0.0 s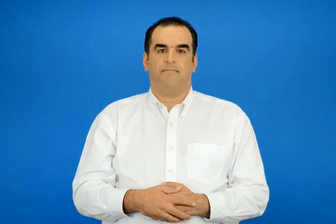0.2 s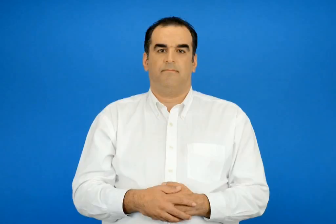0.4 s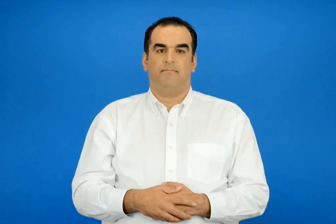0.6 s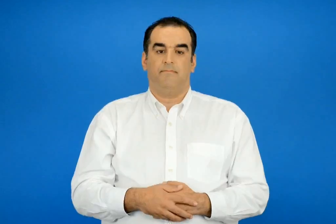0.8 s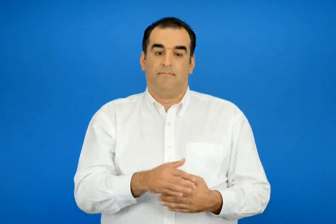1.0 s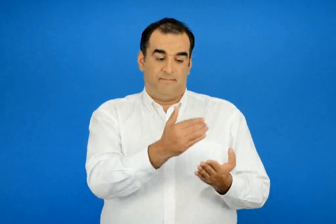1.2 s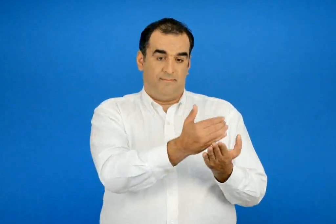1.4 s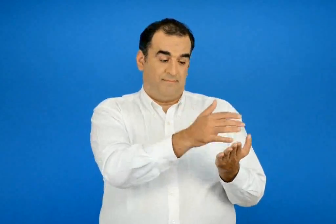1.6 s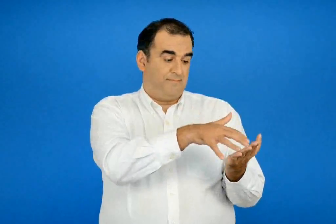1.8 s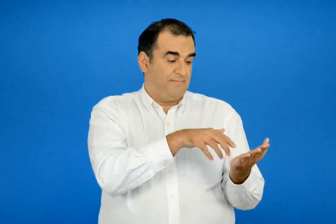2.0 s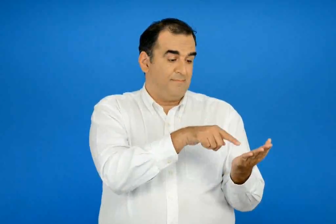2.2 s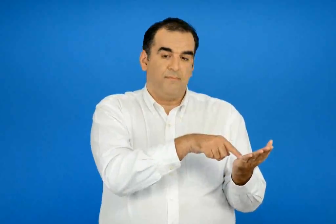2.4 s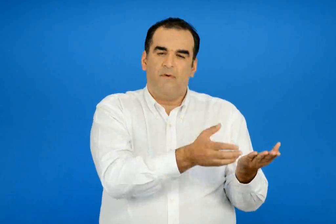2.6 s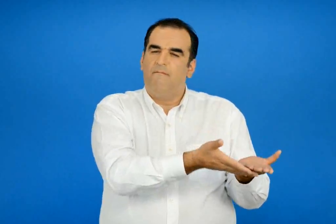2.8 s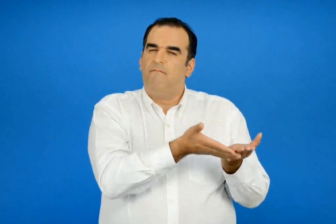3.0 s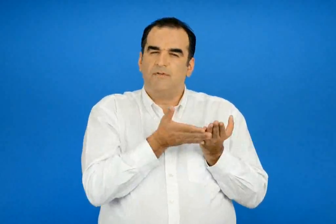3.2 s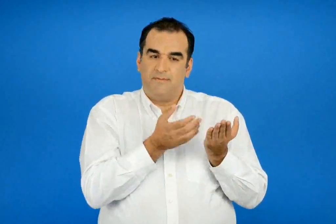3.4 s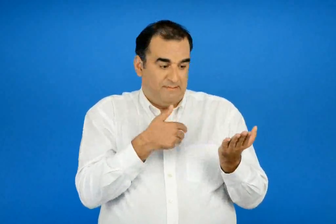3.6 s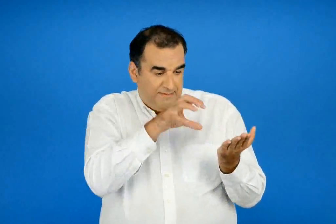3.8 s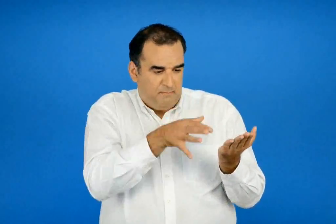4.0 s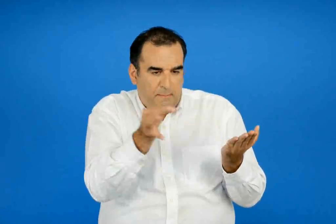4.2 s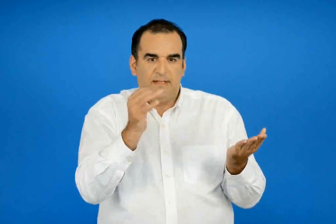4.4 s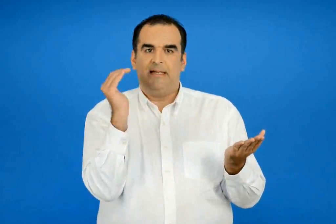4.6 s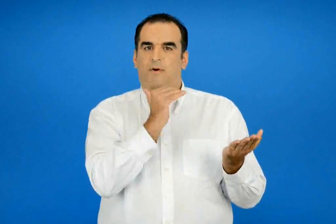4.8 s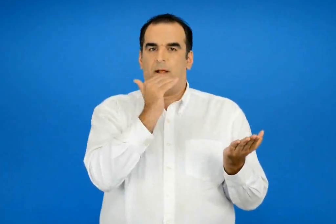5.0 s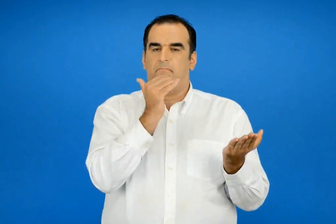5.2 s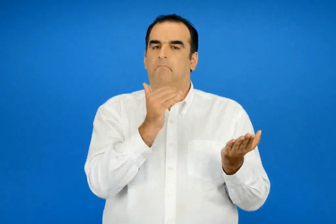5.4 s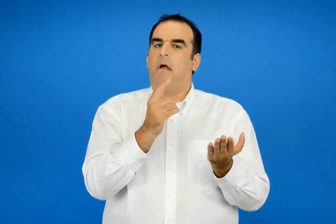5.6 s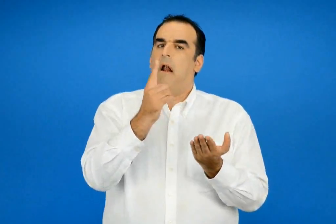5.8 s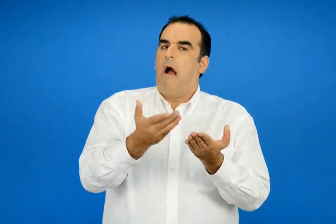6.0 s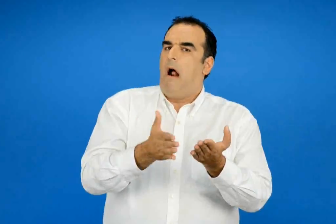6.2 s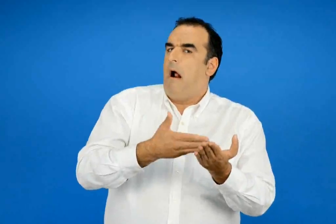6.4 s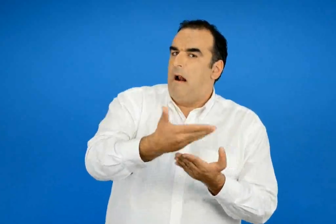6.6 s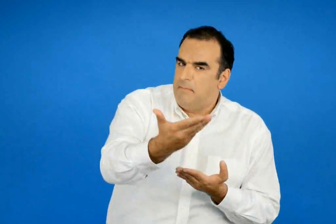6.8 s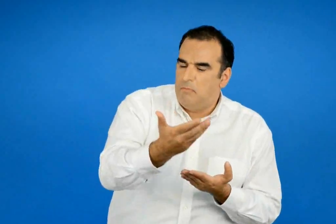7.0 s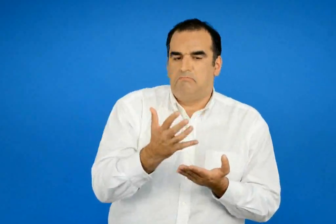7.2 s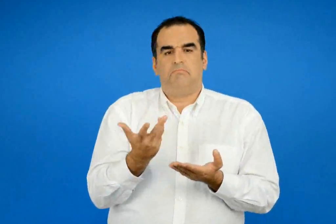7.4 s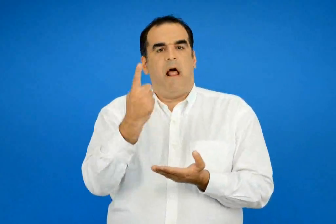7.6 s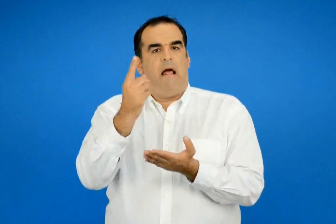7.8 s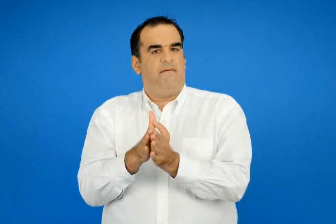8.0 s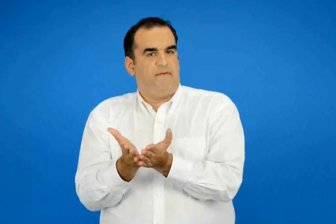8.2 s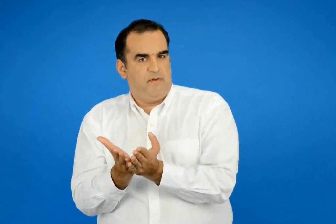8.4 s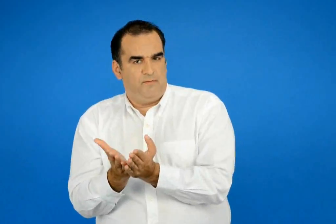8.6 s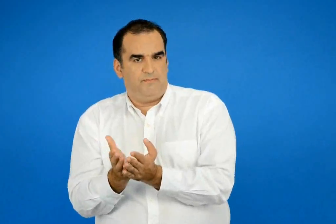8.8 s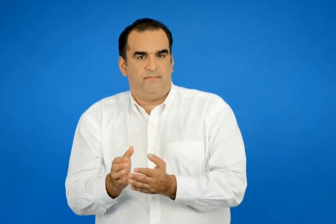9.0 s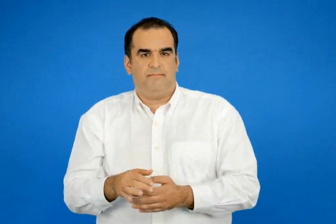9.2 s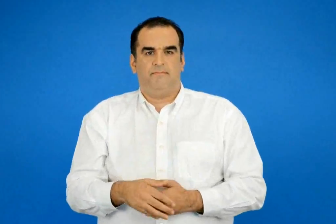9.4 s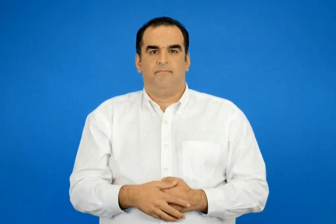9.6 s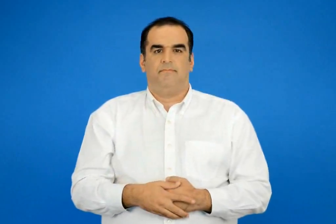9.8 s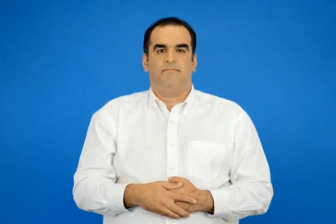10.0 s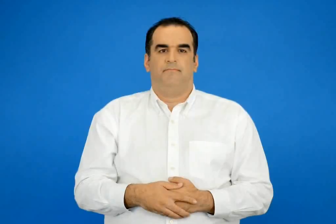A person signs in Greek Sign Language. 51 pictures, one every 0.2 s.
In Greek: μας βοηθούν να βρίσκουμε γρηγορά τι μπορούμε να διαβάσουμε σε ένα έντυπο η σε ένα βιβλίο
